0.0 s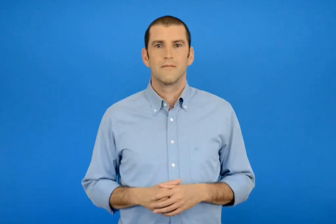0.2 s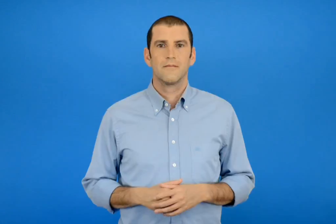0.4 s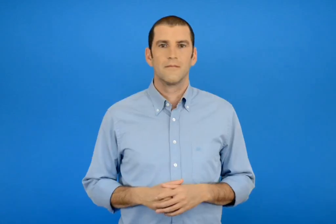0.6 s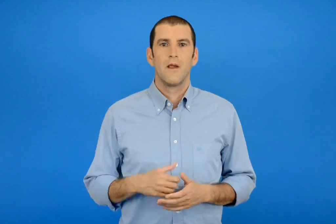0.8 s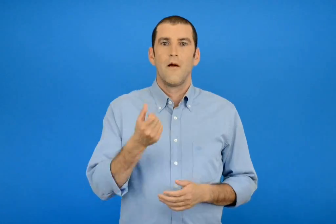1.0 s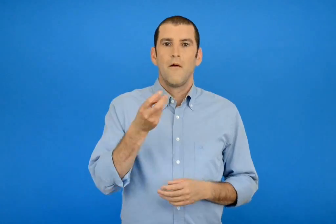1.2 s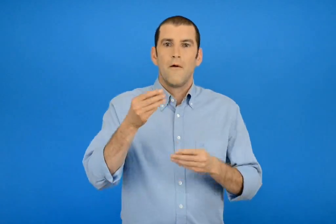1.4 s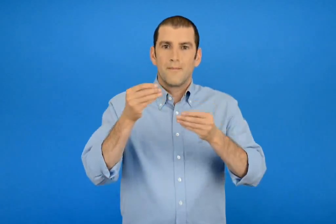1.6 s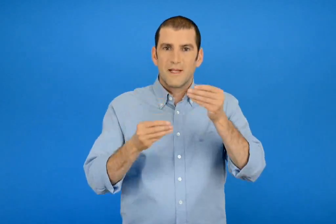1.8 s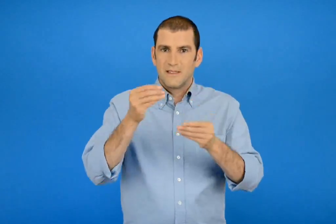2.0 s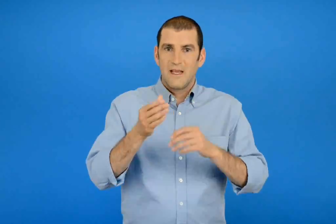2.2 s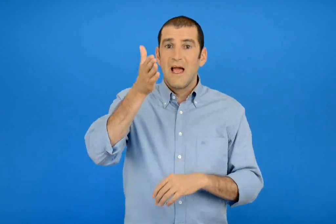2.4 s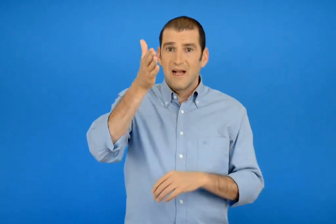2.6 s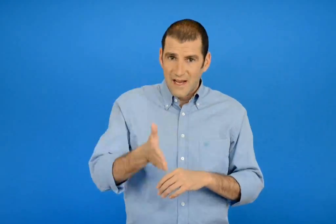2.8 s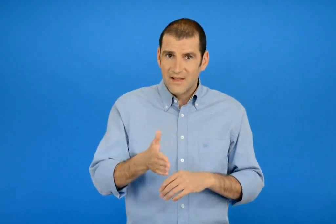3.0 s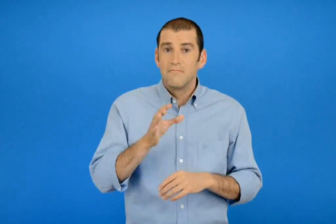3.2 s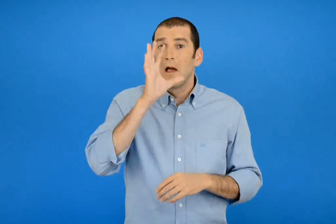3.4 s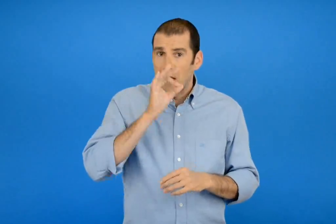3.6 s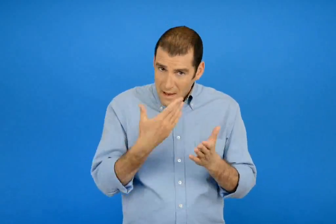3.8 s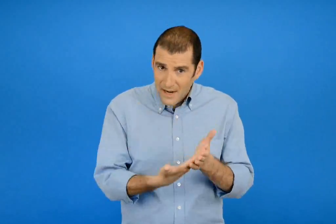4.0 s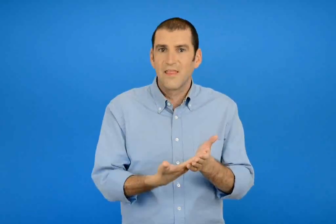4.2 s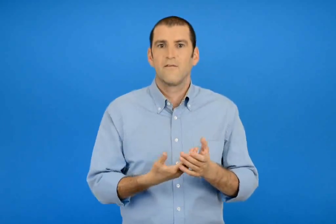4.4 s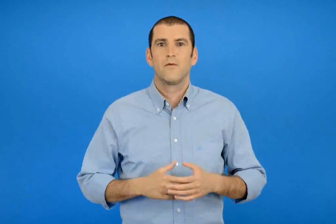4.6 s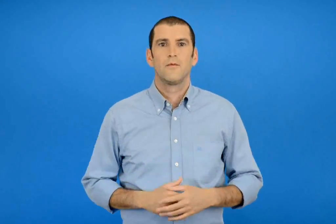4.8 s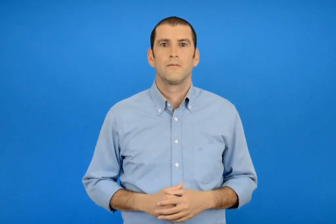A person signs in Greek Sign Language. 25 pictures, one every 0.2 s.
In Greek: επαληθεύω με καθετή πράξη
